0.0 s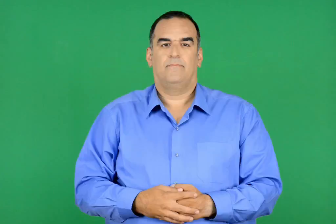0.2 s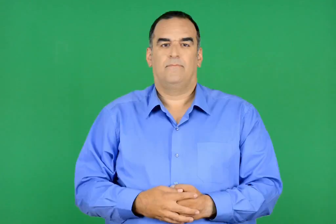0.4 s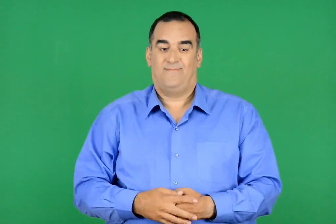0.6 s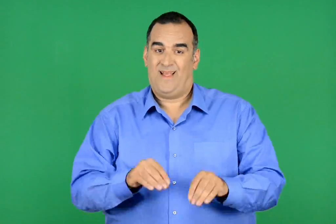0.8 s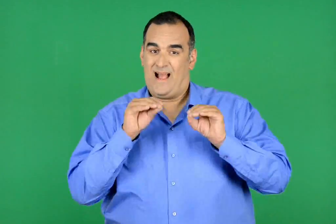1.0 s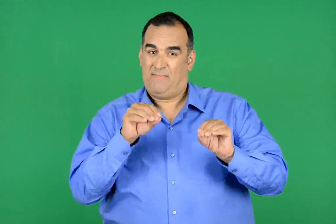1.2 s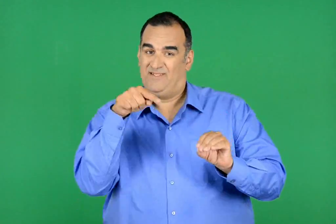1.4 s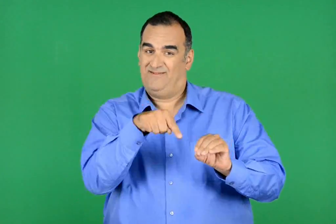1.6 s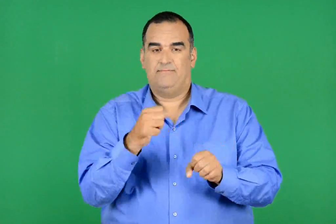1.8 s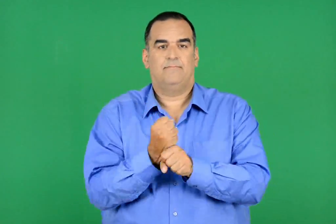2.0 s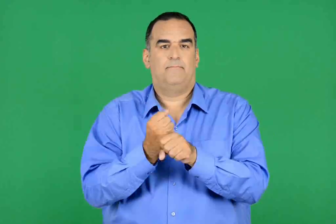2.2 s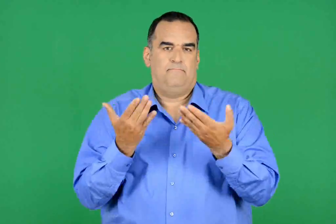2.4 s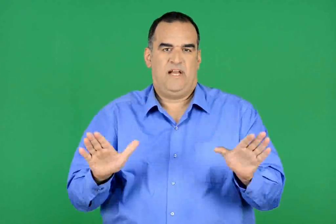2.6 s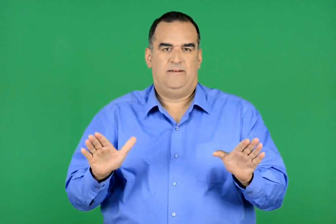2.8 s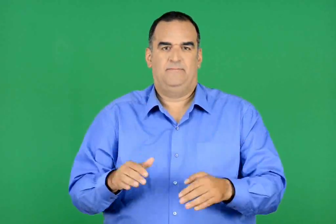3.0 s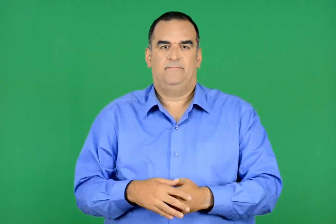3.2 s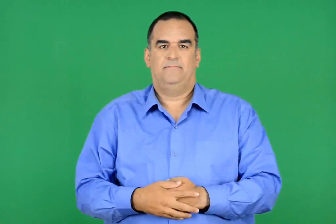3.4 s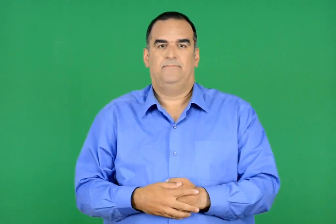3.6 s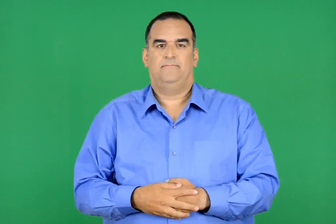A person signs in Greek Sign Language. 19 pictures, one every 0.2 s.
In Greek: έχει υπηρετήσει στην εκπαίδευση
